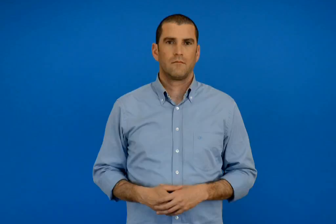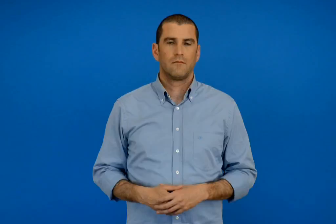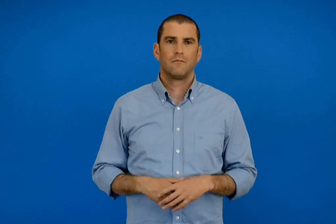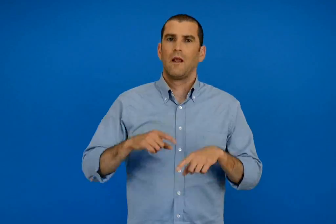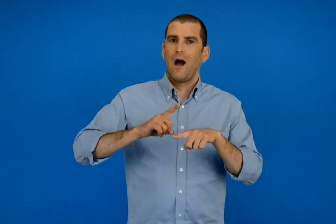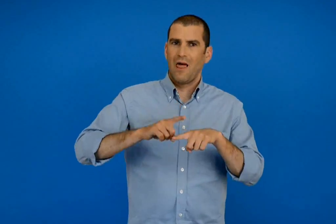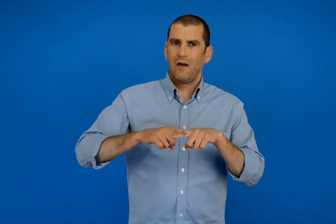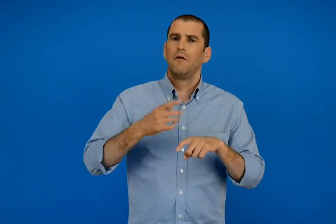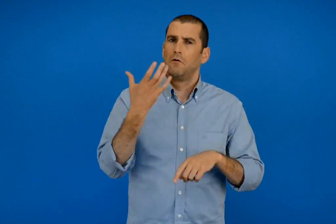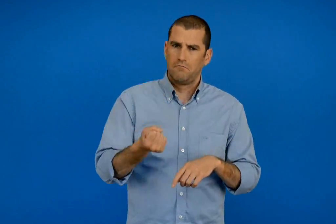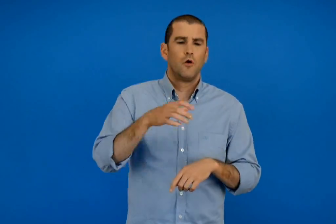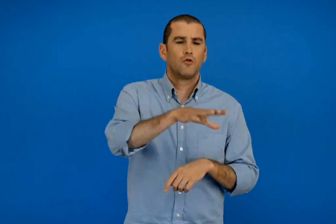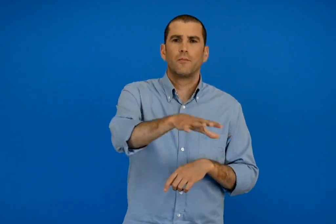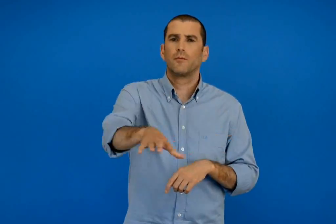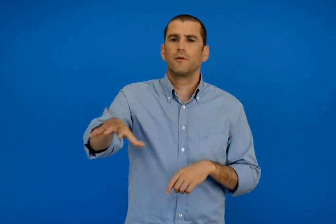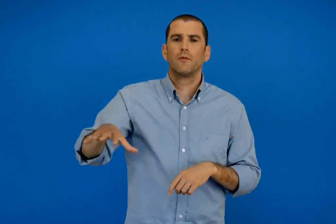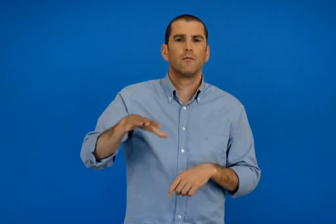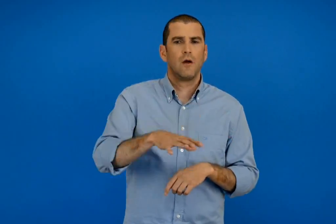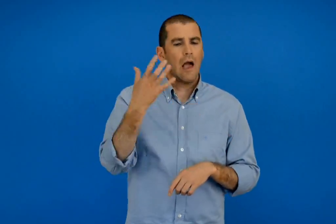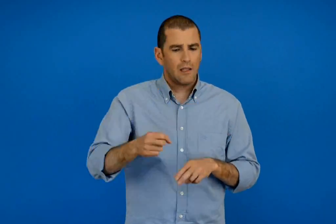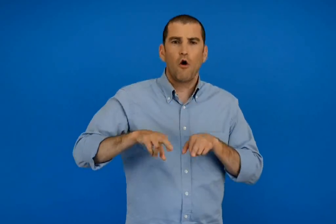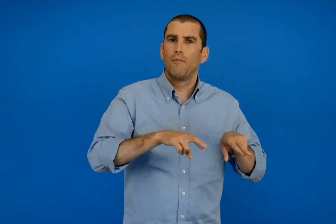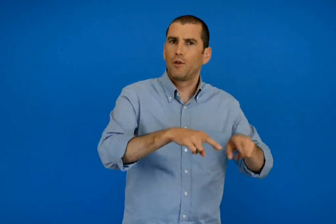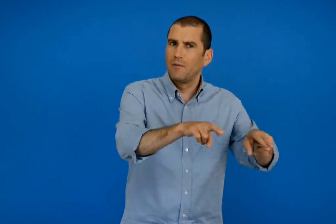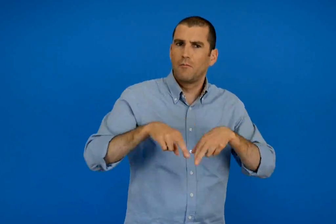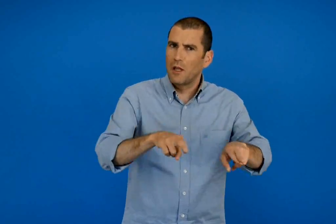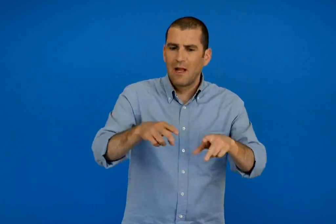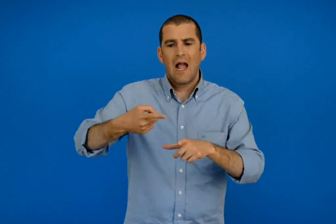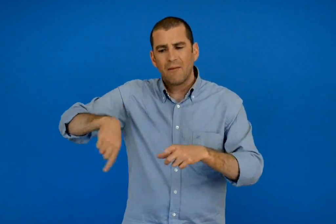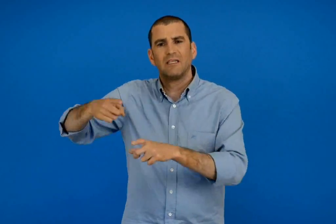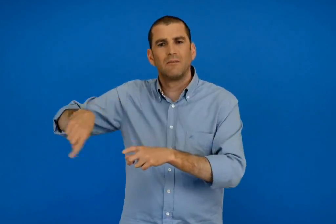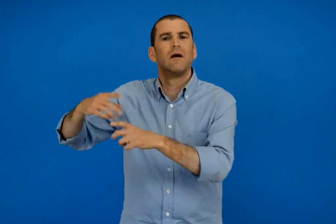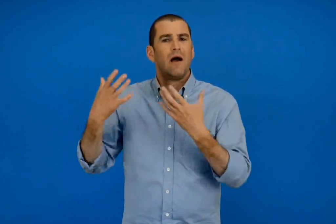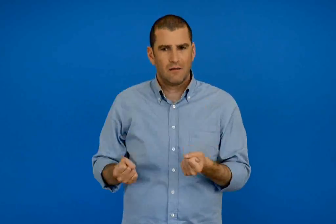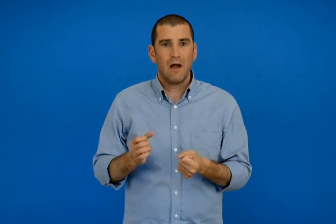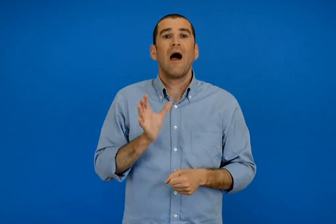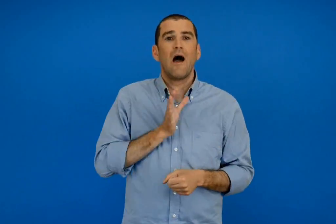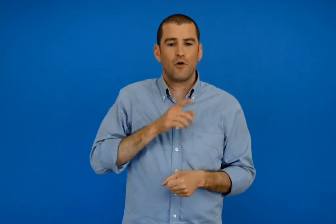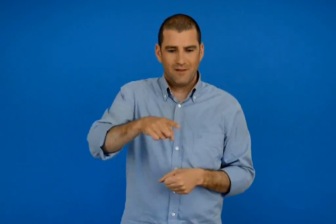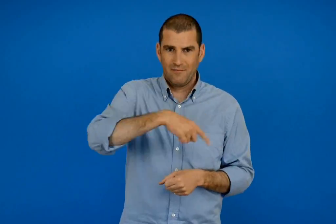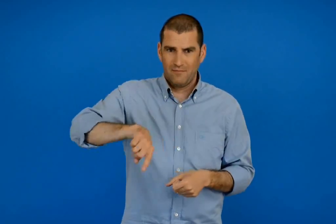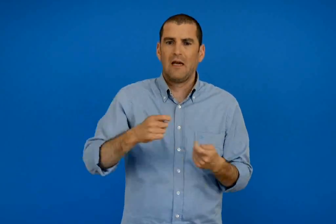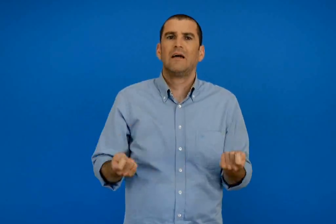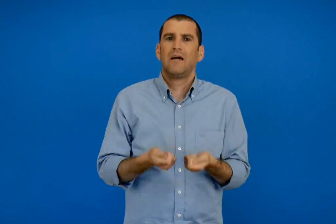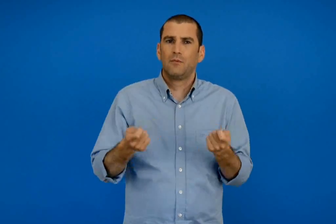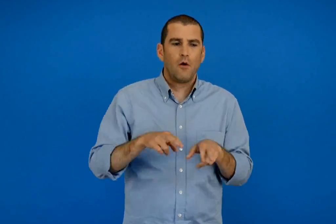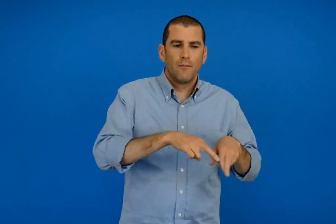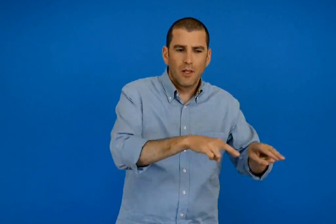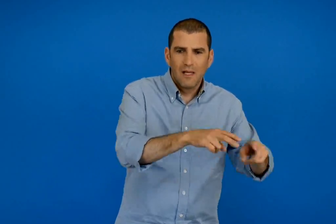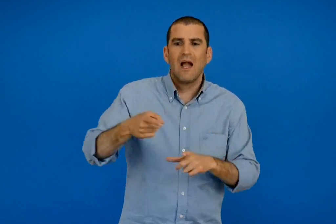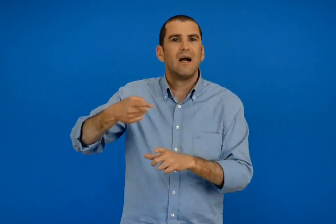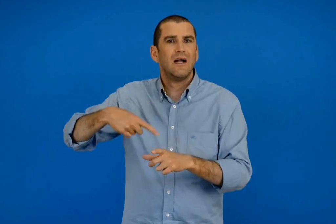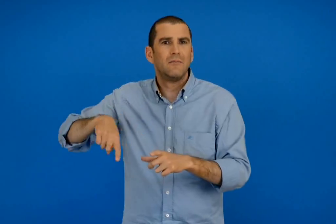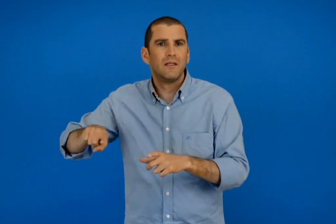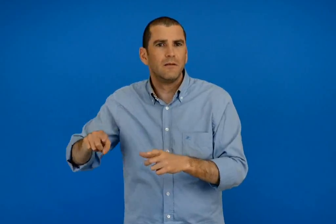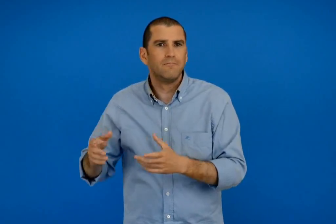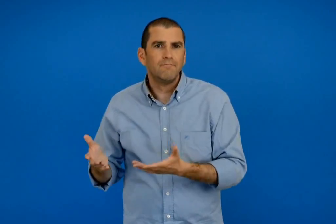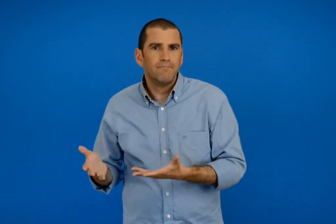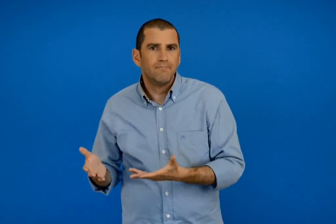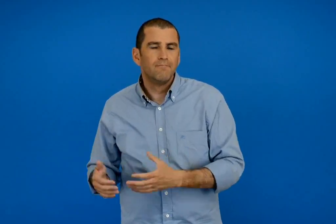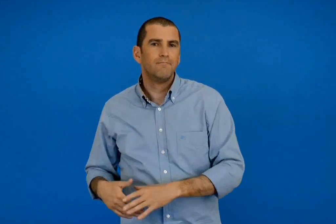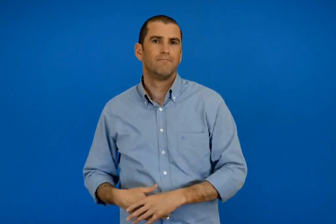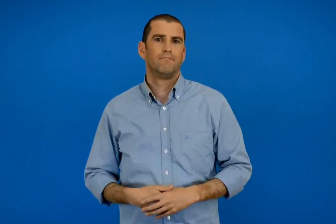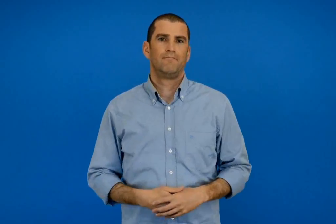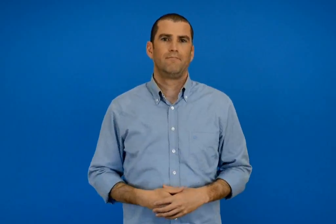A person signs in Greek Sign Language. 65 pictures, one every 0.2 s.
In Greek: υπάρχουν τόποι στην ελλάδα που έχουν λίμνες και ποταμιά οι άνθρωποι χρησιμοποιούν το νερό των ποτάμιων και των λιμνών
